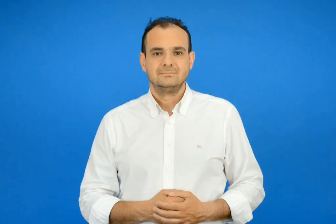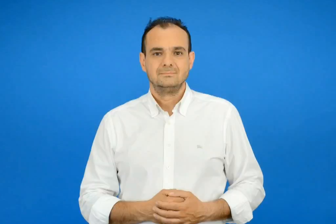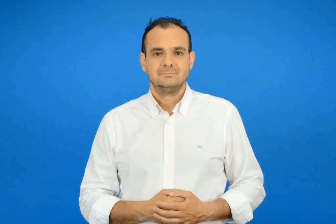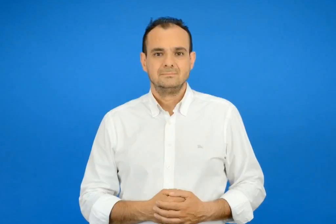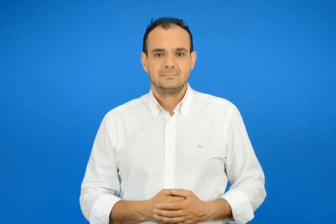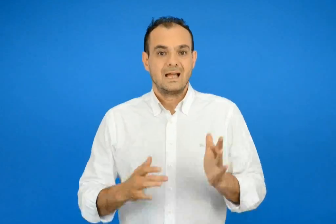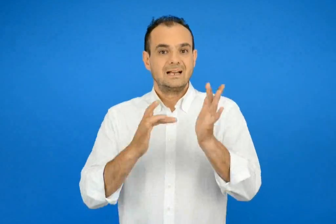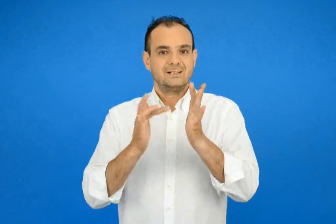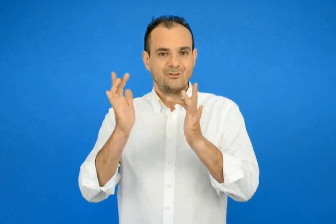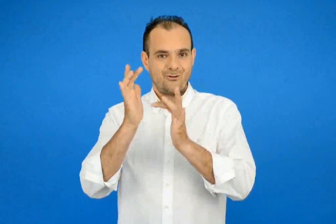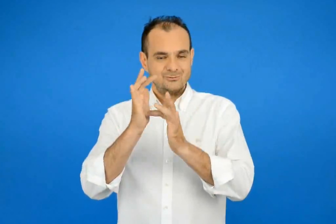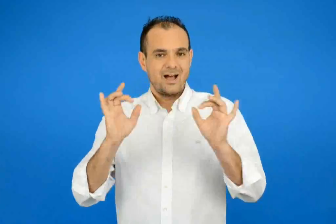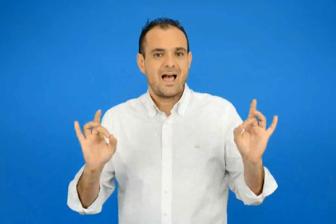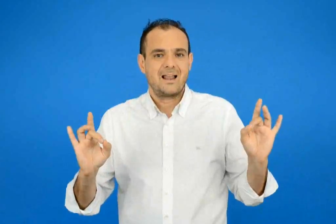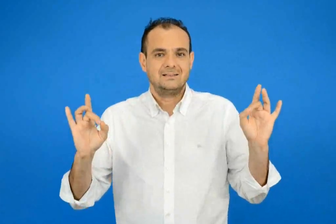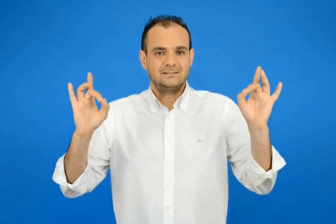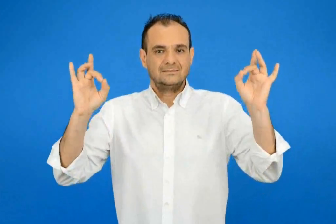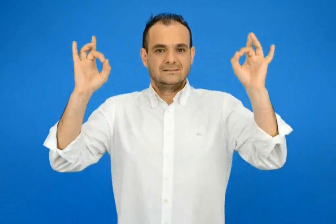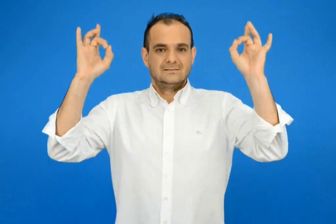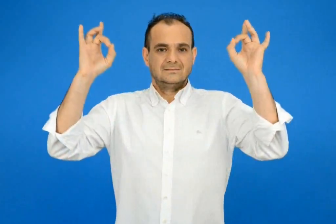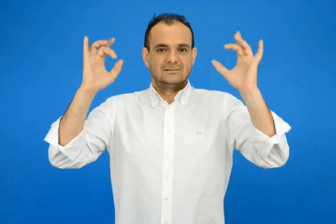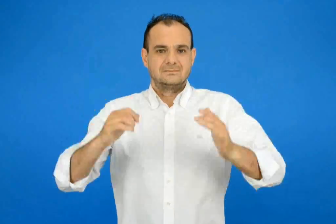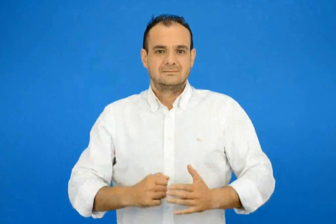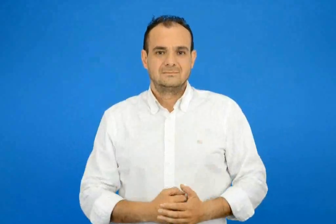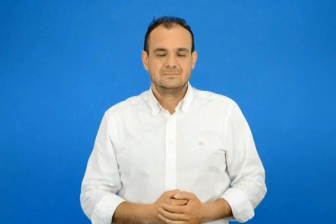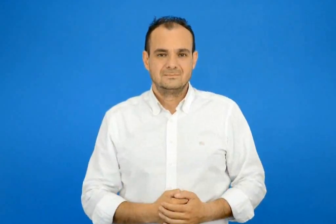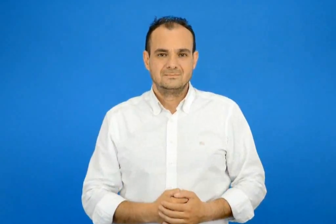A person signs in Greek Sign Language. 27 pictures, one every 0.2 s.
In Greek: χριστός ανέστη
